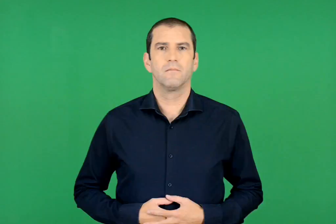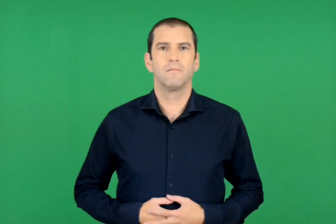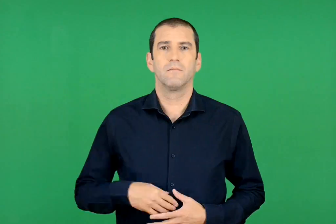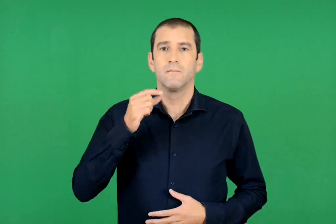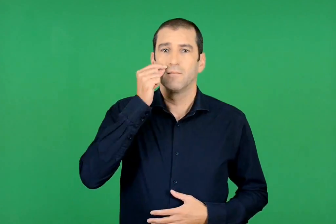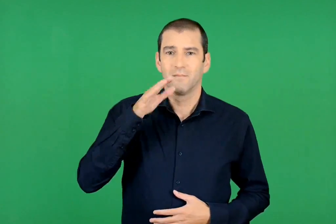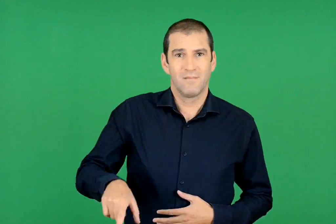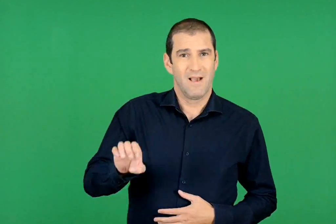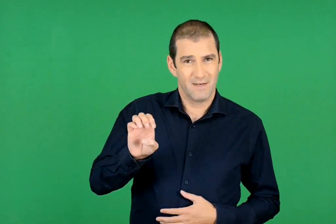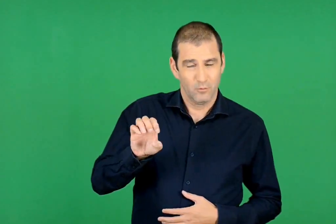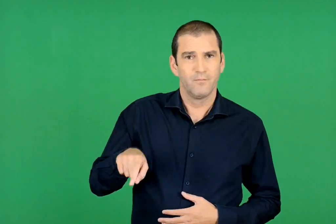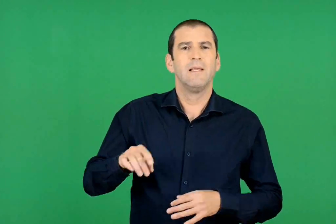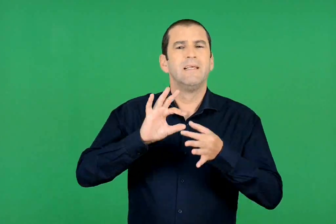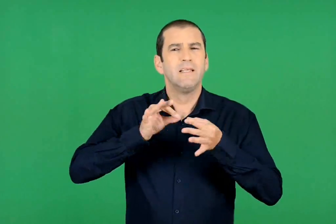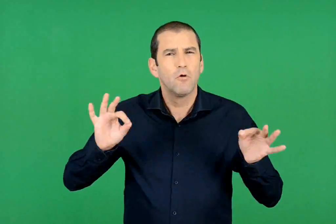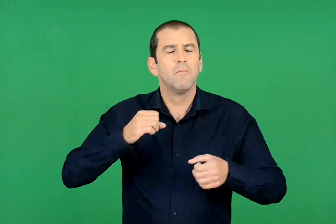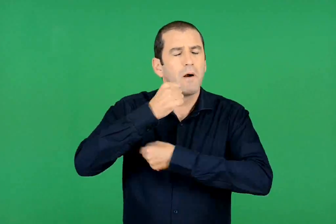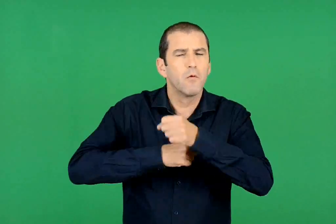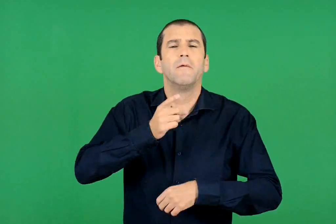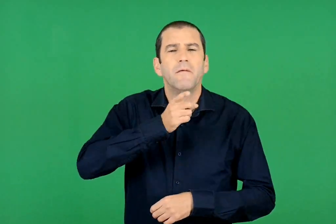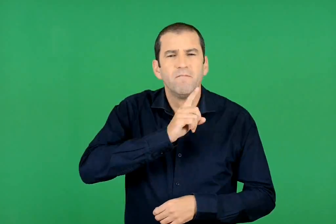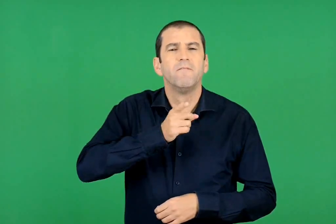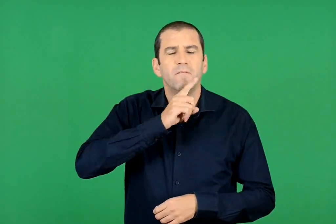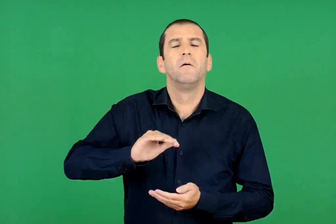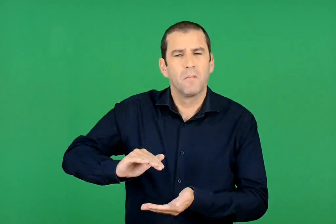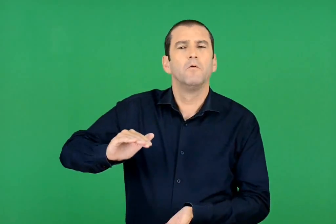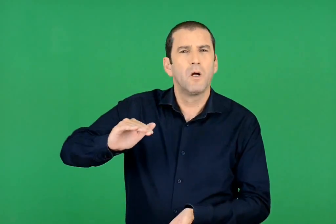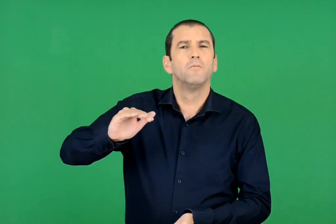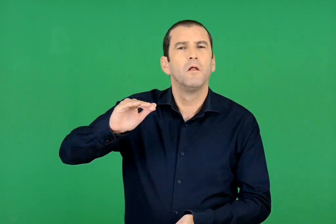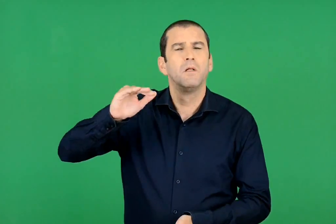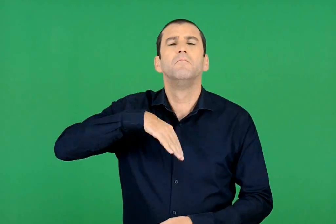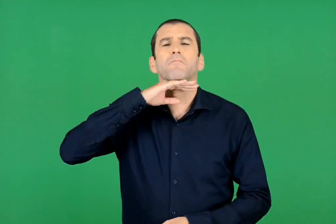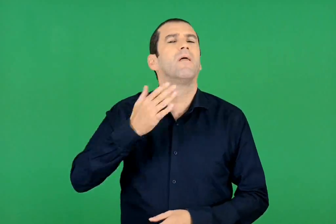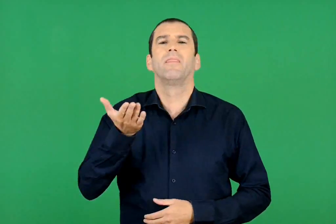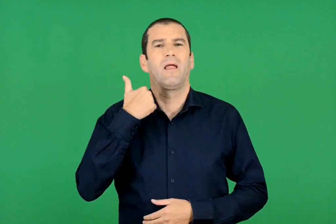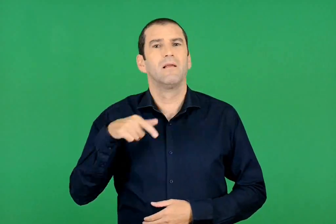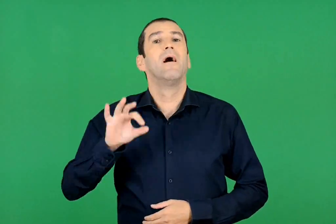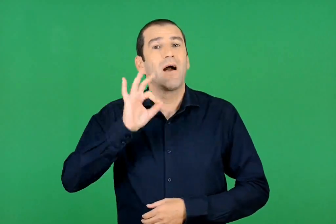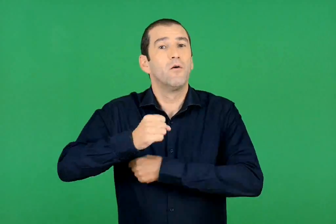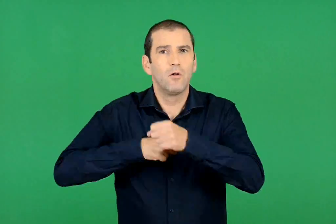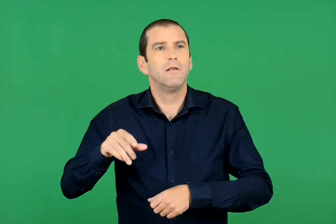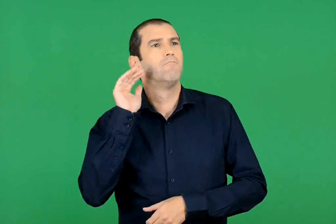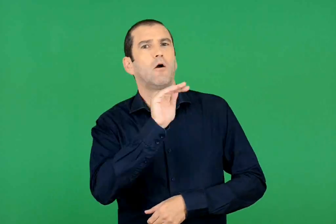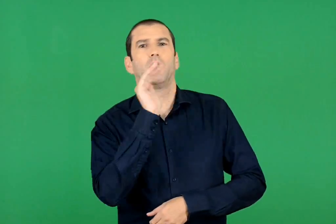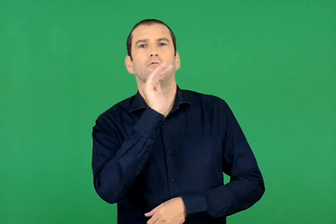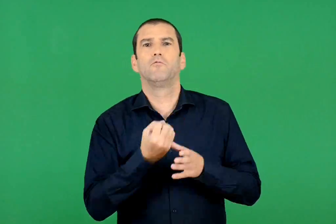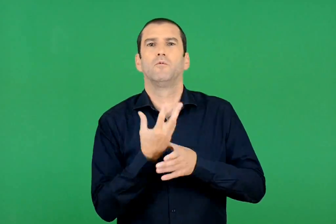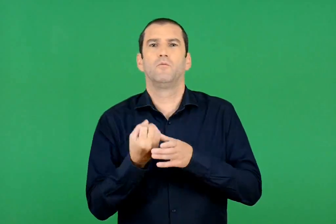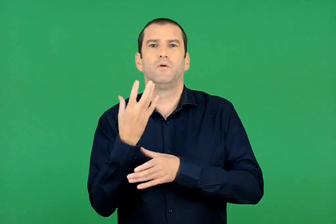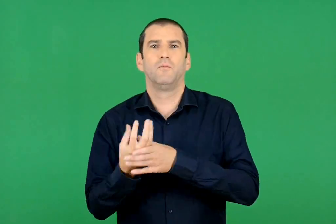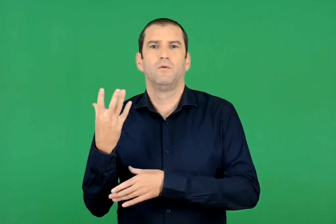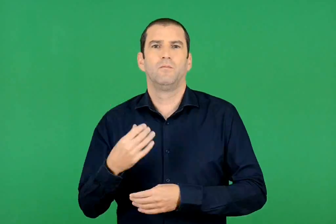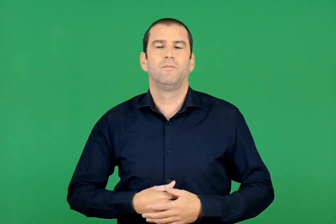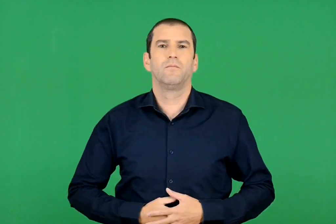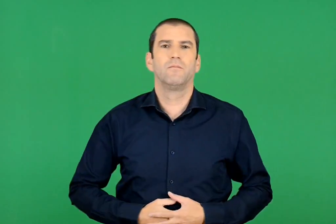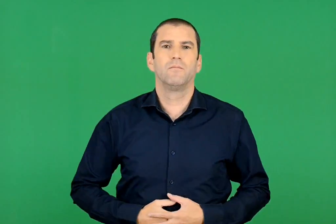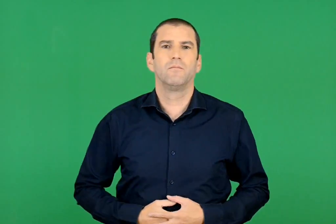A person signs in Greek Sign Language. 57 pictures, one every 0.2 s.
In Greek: ο ερνέστος δεν κουράζεται ποτέ να την ακούει , και όσο µεγαλώνει προσθέτει καινούριες ερωτήσεις
